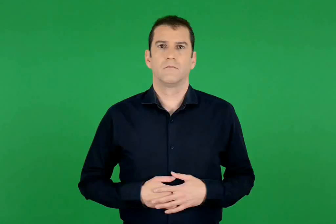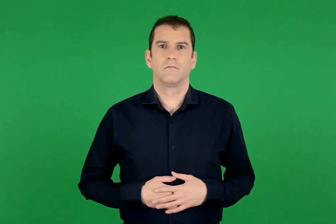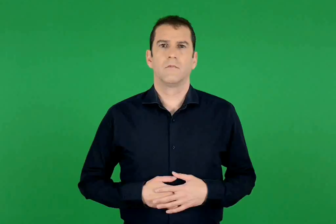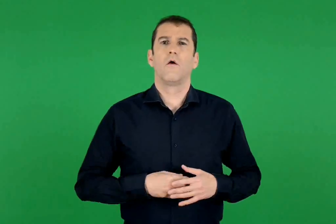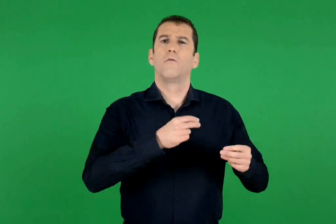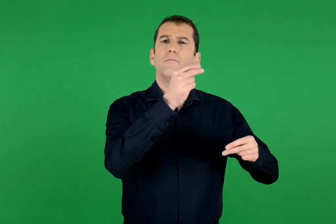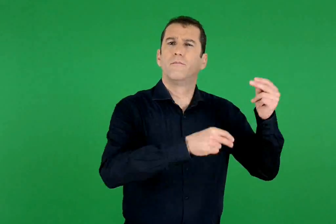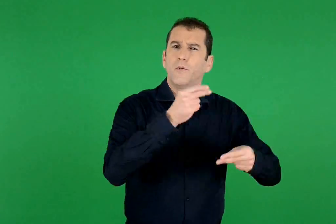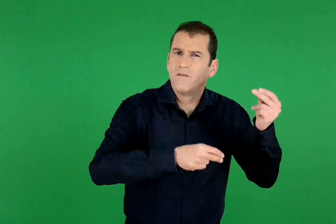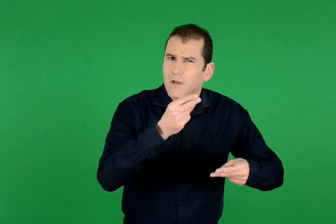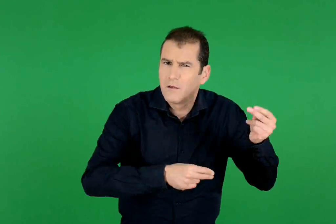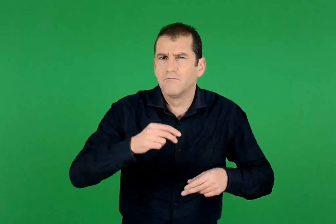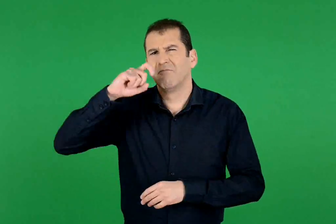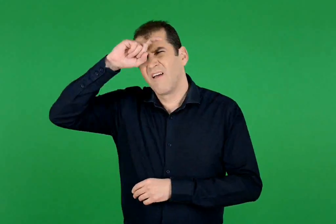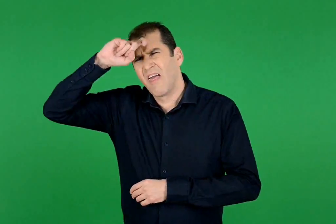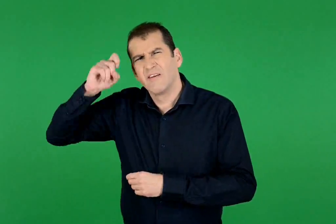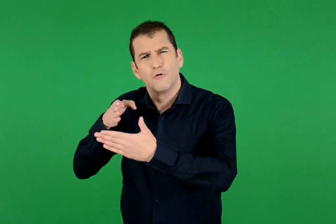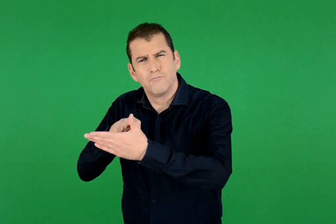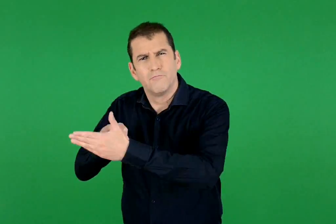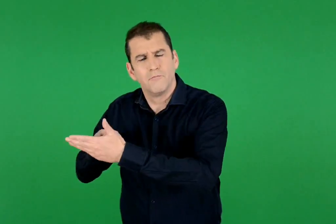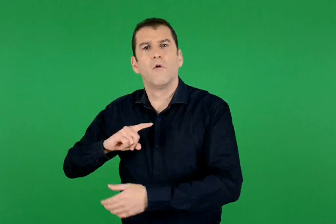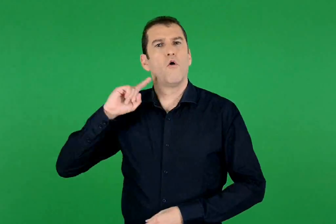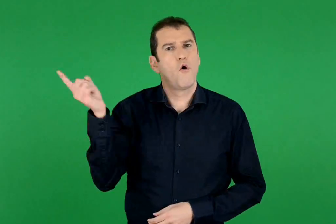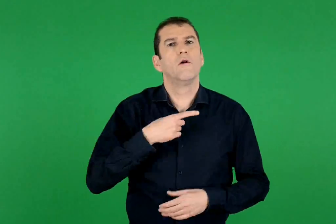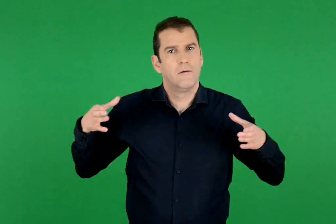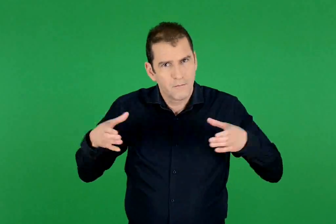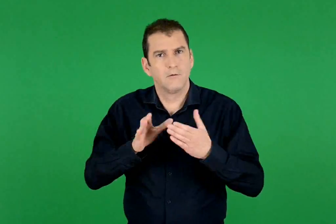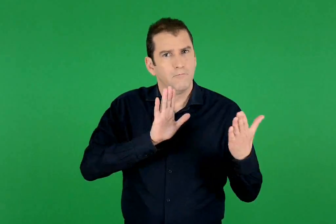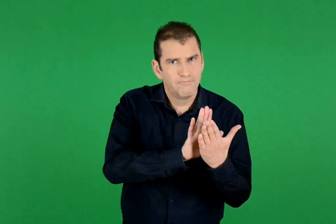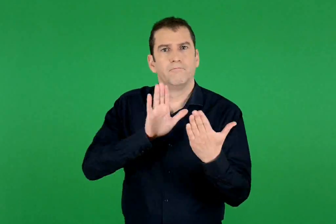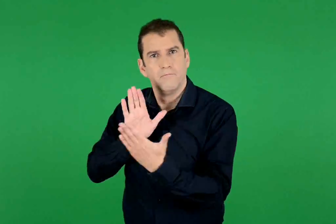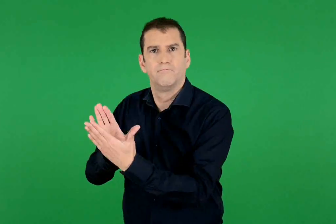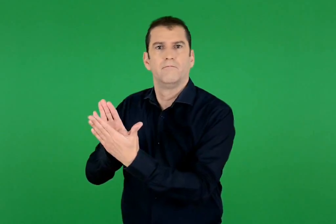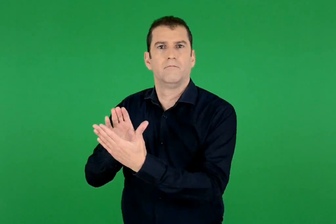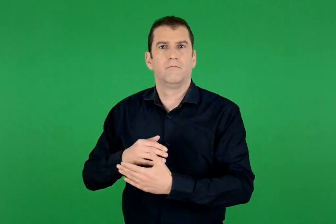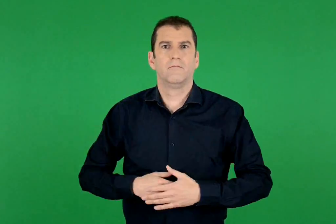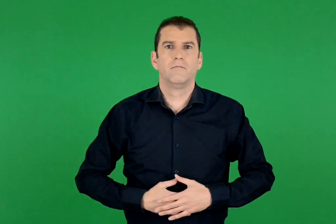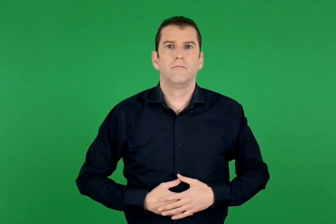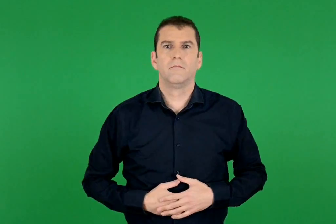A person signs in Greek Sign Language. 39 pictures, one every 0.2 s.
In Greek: αντιμετωπίζουμε μαζί τα προβλήματα και τις δυσκολίες
